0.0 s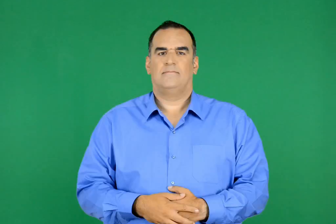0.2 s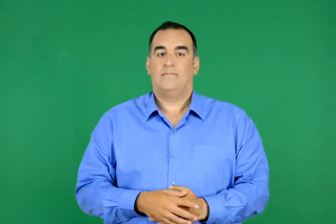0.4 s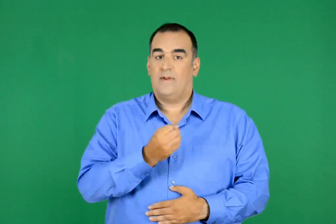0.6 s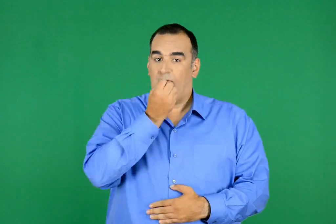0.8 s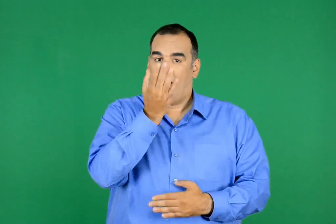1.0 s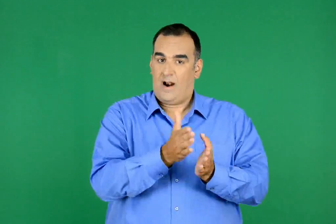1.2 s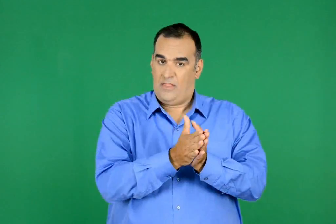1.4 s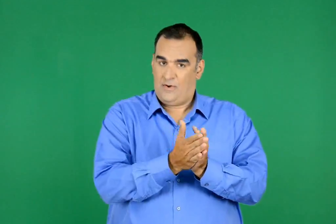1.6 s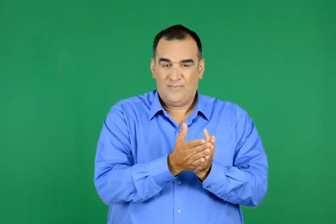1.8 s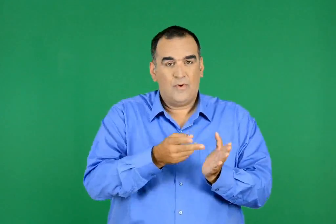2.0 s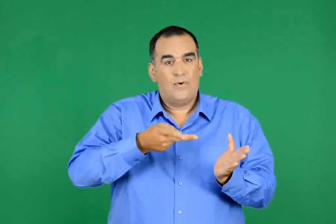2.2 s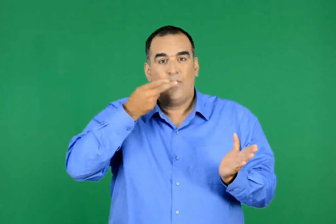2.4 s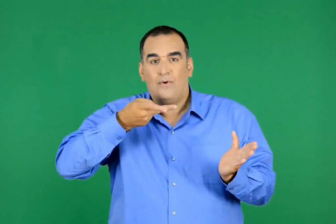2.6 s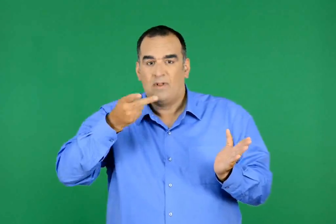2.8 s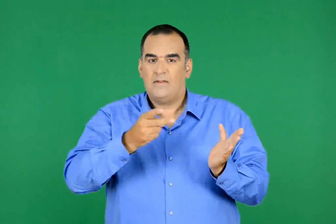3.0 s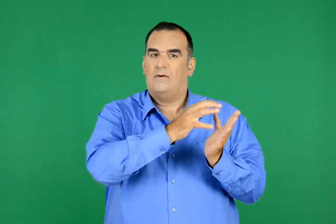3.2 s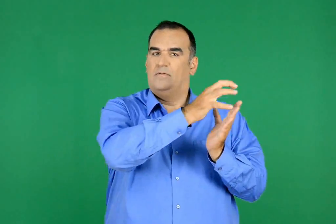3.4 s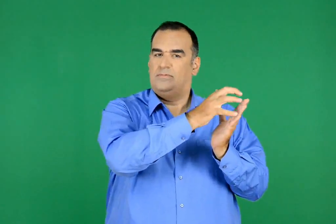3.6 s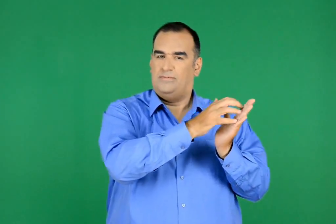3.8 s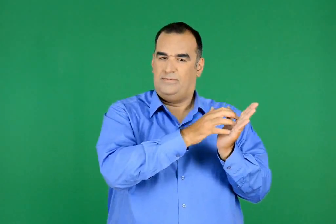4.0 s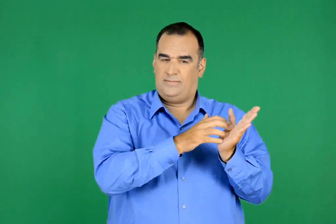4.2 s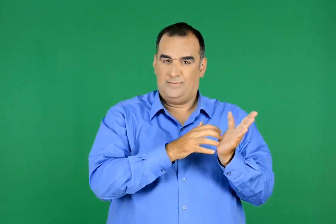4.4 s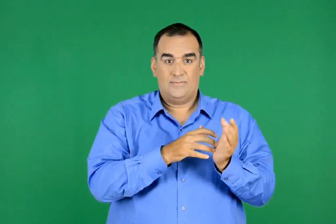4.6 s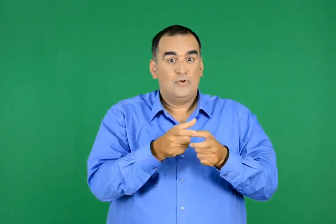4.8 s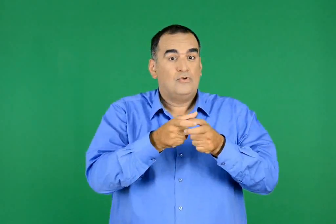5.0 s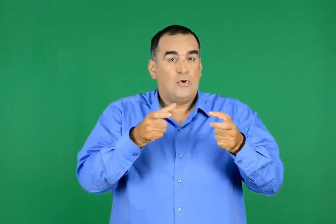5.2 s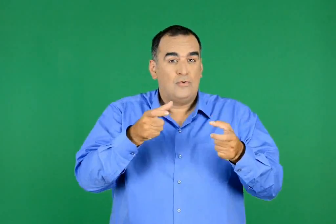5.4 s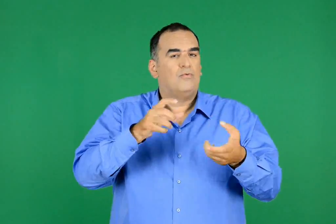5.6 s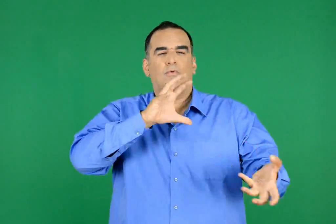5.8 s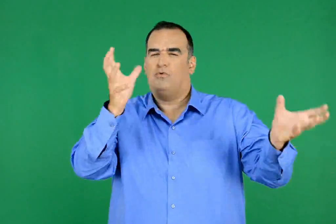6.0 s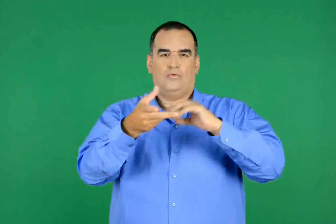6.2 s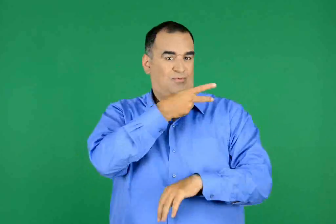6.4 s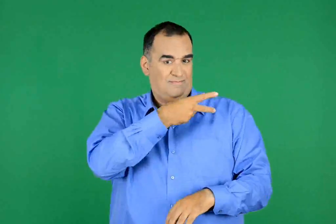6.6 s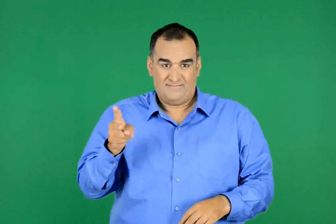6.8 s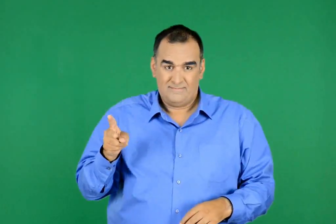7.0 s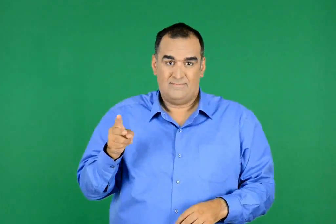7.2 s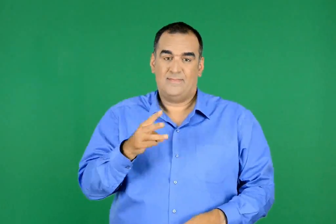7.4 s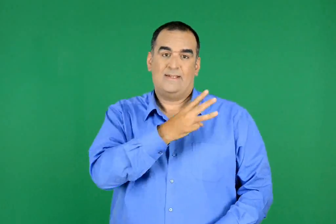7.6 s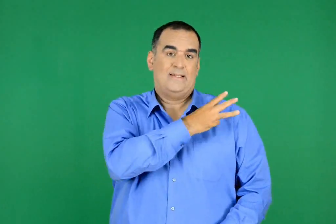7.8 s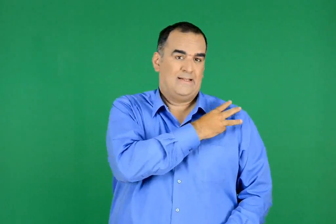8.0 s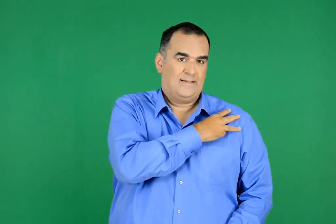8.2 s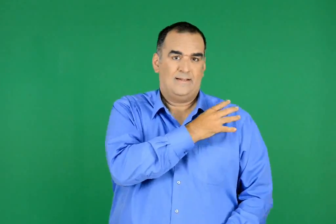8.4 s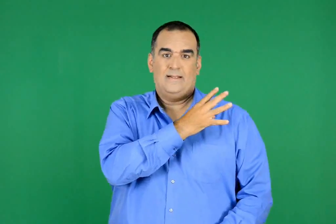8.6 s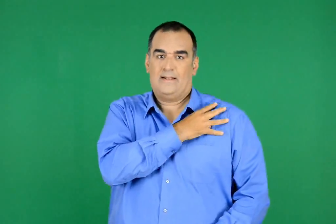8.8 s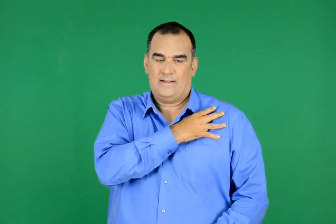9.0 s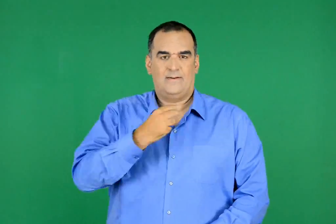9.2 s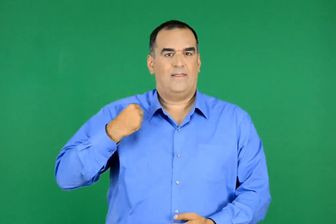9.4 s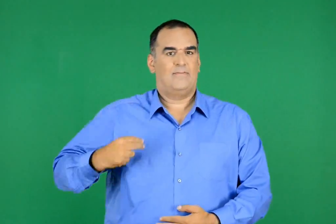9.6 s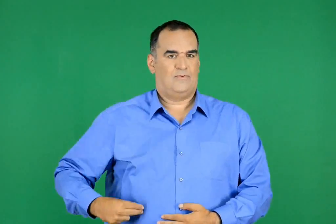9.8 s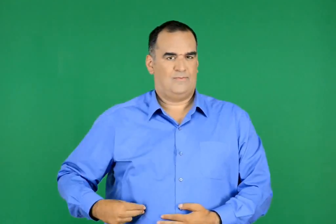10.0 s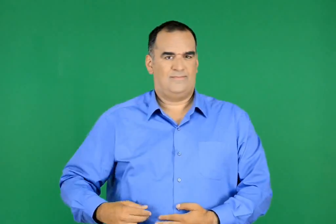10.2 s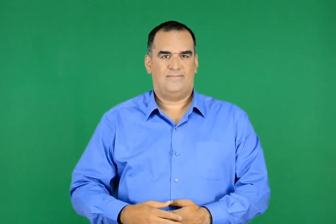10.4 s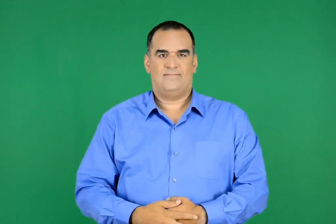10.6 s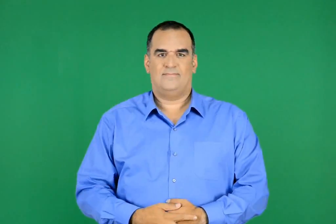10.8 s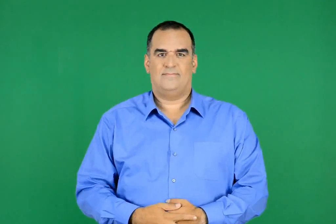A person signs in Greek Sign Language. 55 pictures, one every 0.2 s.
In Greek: ανθολόγιο λογοτεχνικών κειμένων στο σκολειό του κόσμου γ και δ δημοτικού
